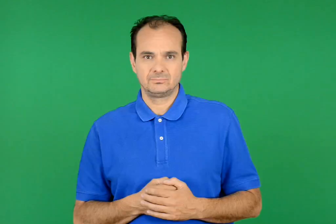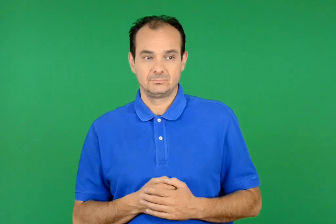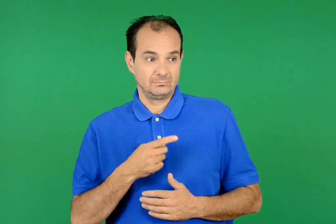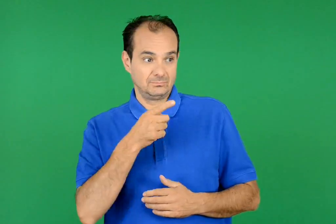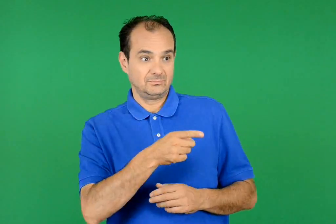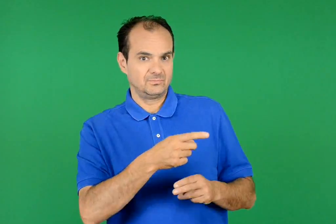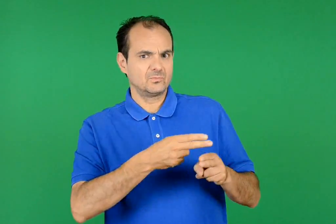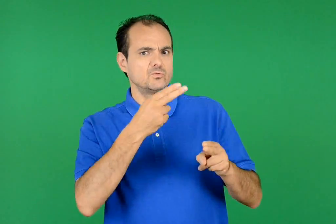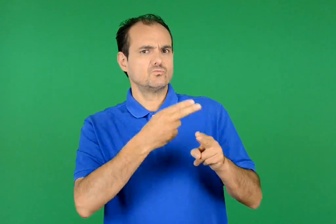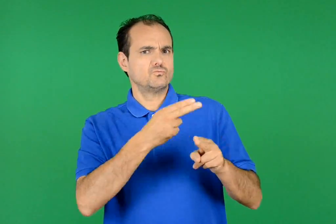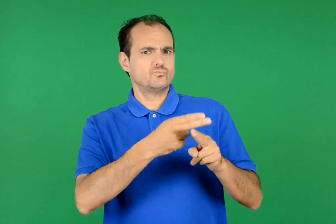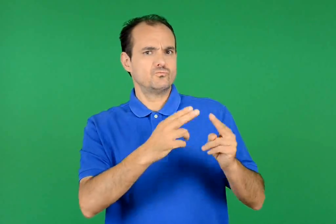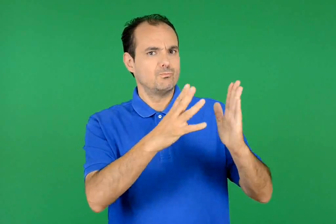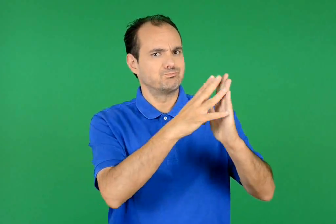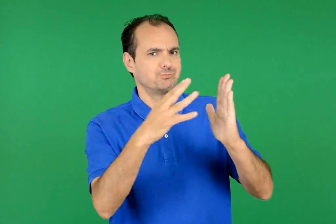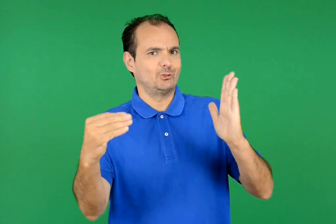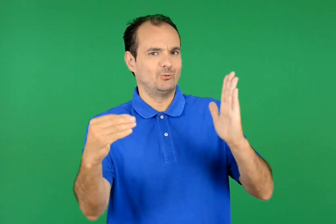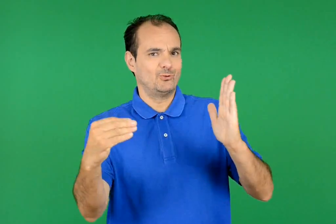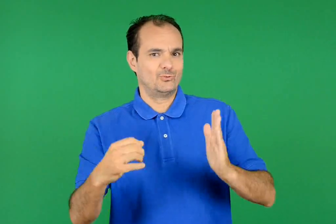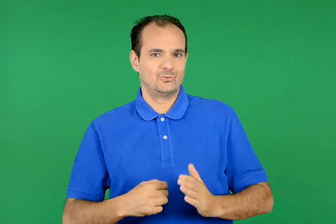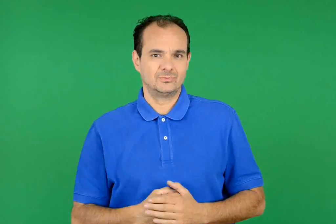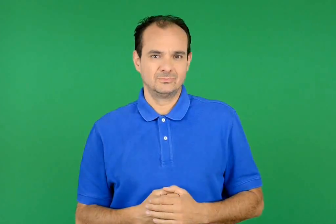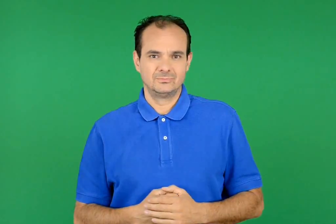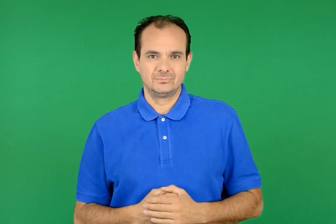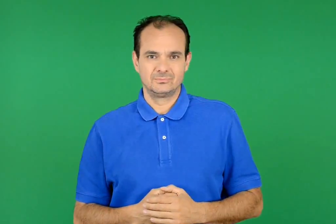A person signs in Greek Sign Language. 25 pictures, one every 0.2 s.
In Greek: αυτός που χρησιμεύει ως πρότυπο
